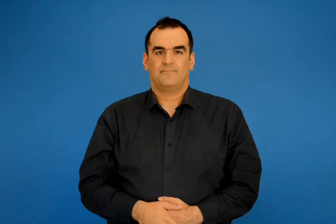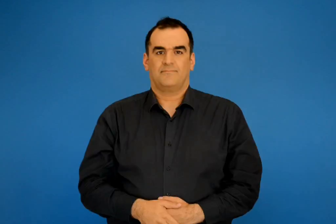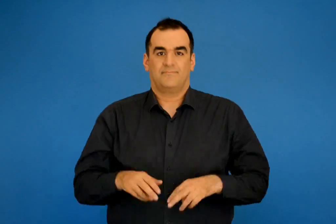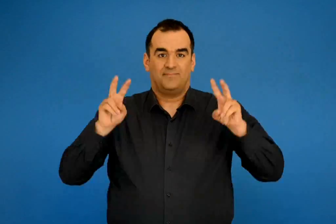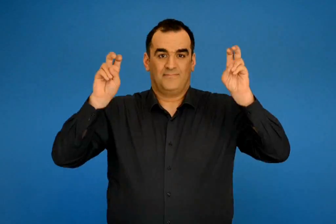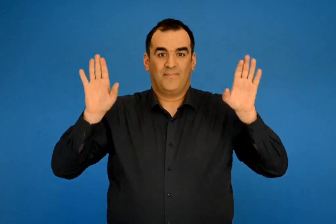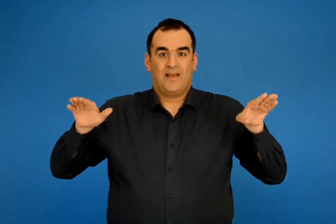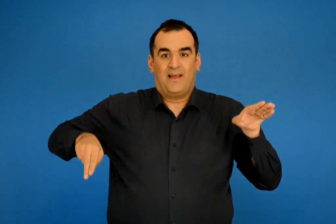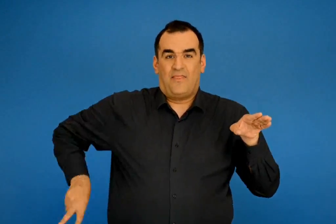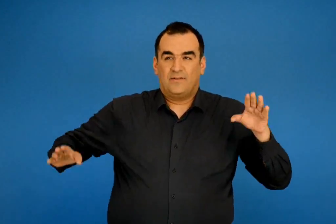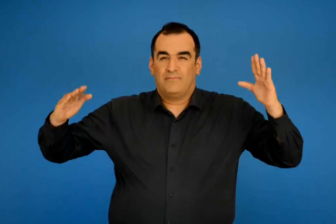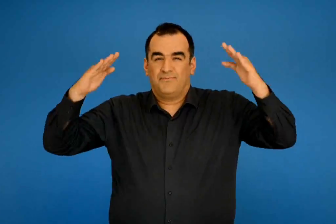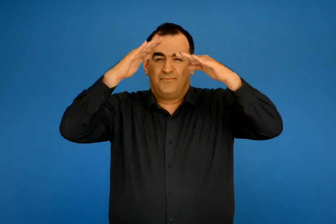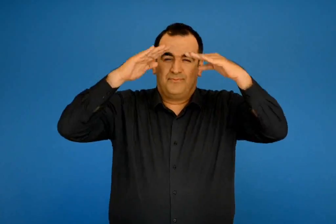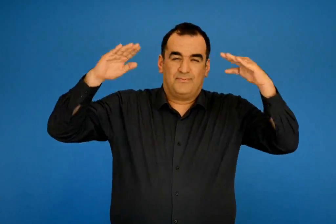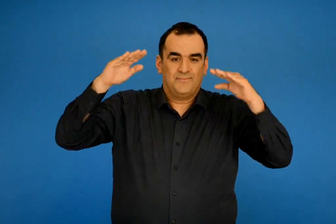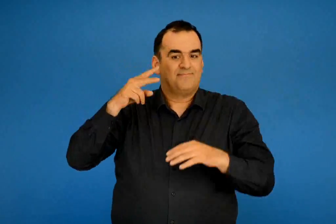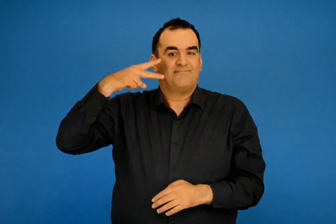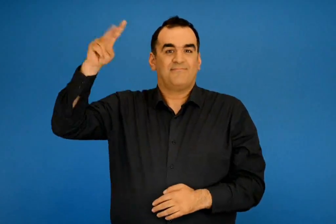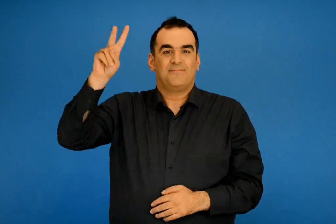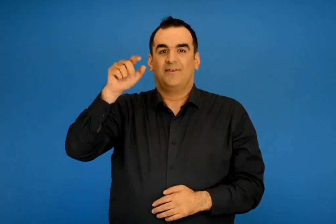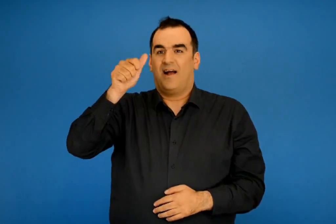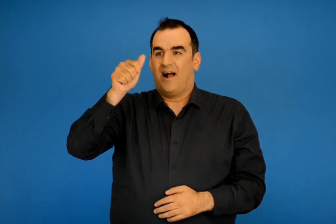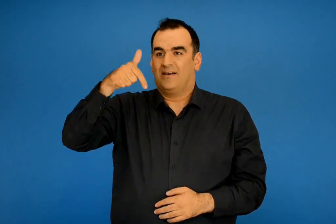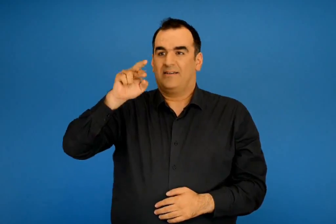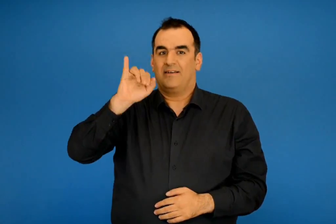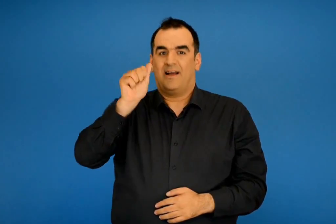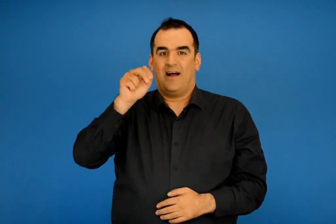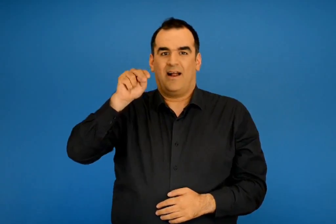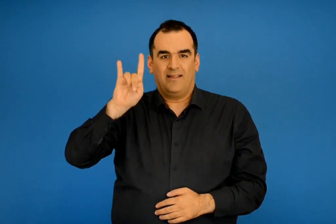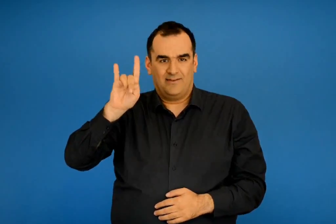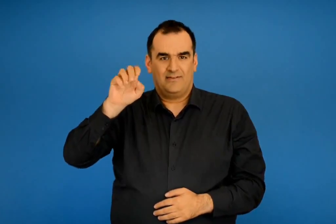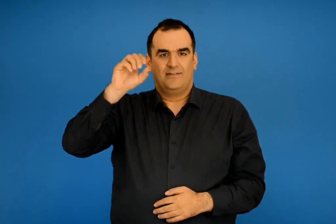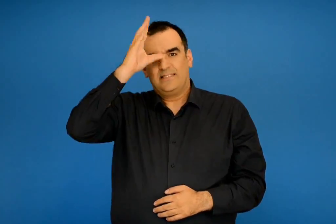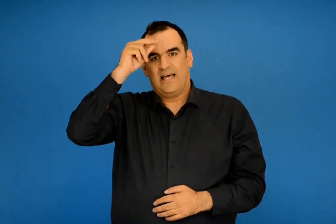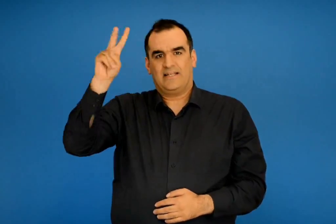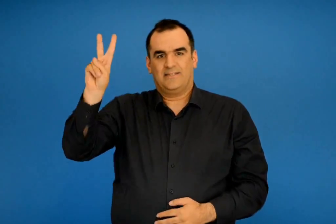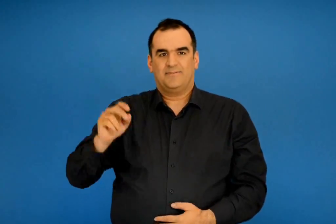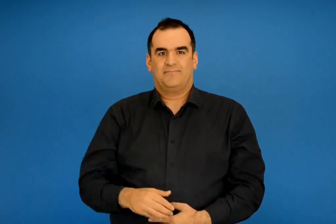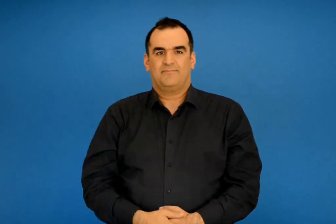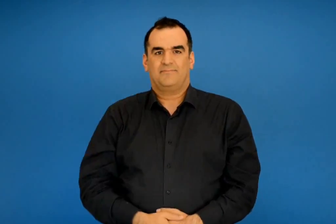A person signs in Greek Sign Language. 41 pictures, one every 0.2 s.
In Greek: χελιδόνισμα από την αγριανή σερρών
